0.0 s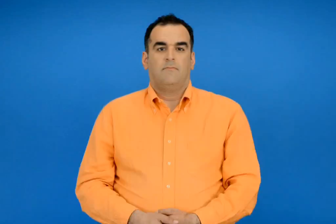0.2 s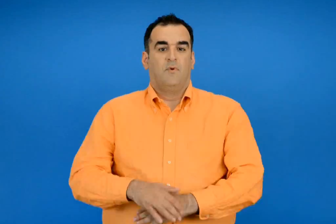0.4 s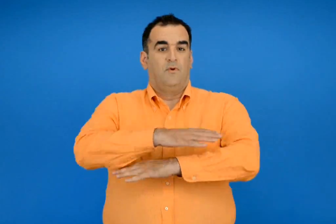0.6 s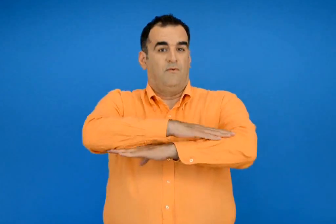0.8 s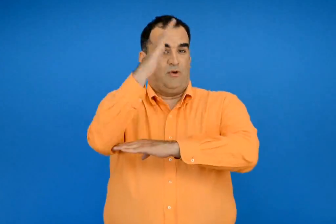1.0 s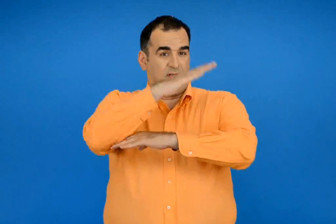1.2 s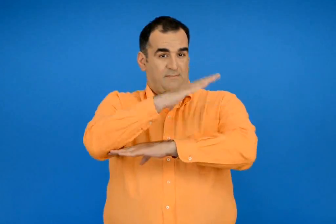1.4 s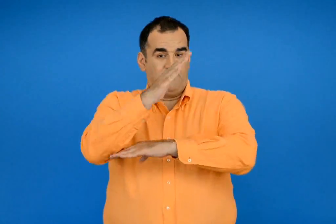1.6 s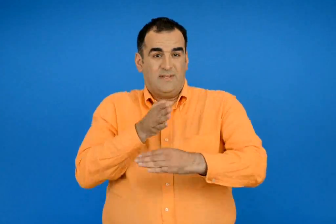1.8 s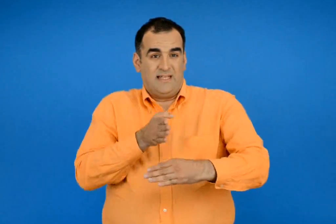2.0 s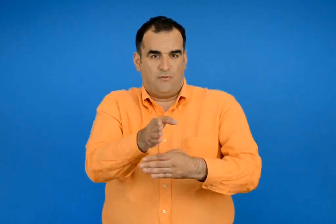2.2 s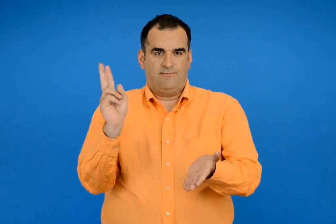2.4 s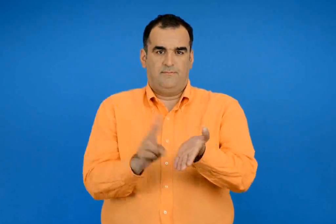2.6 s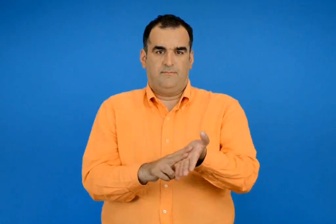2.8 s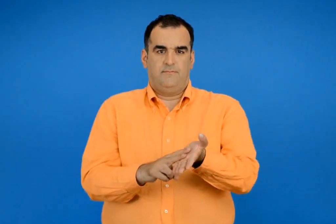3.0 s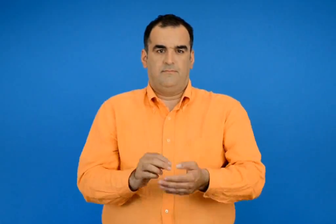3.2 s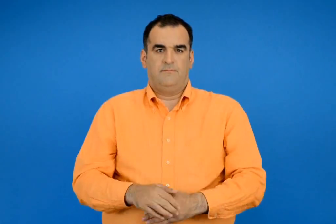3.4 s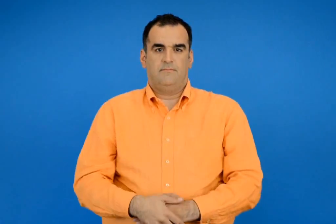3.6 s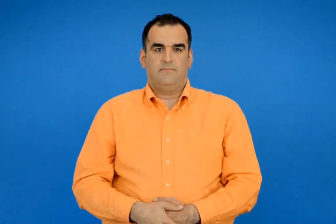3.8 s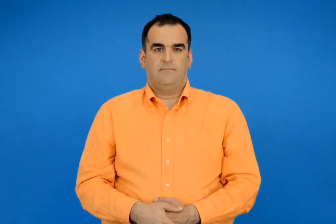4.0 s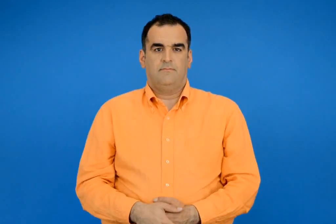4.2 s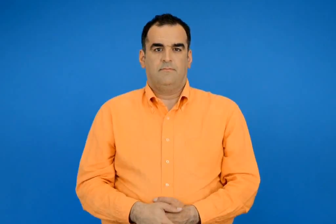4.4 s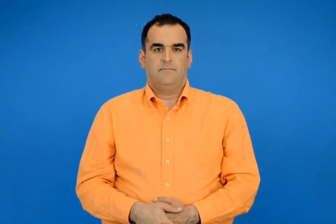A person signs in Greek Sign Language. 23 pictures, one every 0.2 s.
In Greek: απαγορεύεται η είσοδος σε φορτηγά αυτοκίνητα
